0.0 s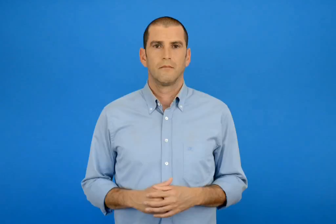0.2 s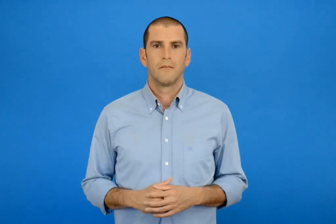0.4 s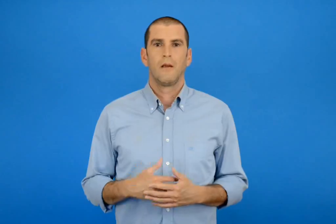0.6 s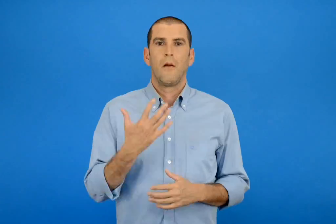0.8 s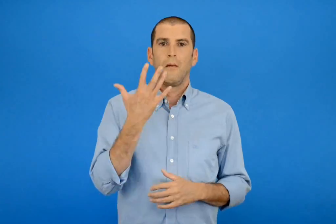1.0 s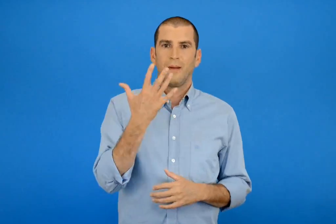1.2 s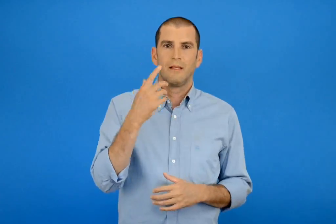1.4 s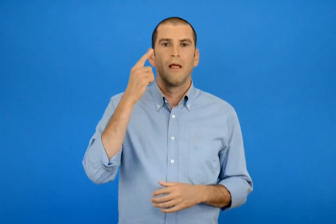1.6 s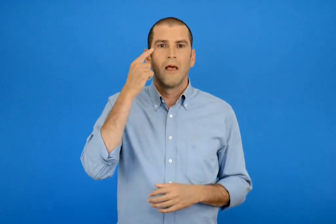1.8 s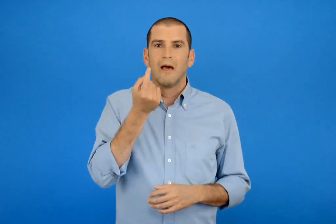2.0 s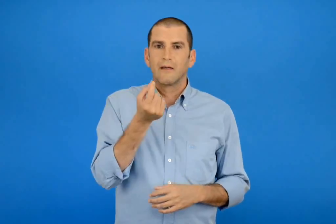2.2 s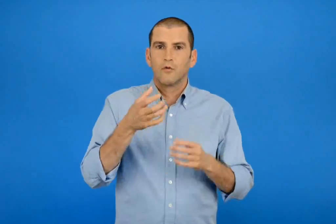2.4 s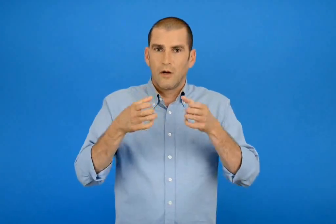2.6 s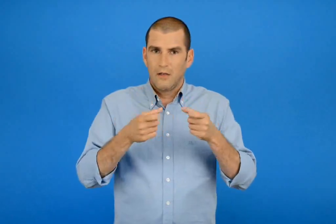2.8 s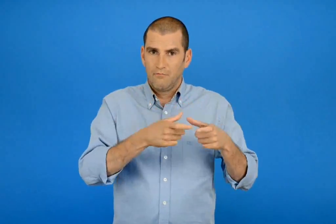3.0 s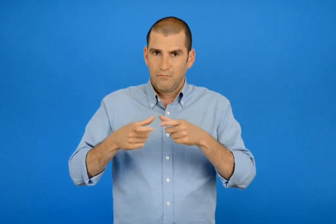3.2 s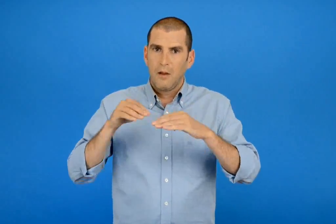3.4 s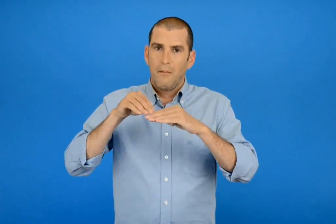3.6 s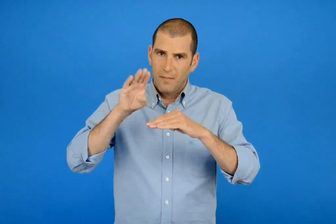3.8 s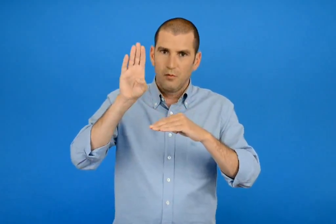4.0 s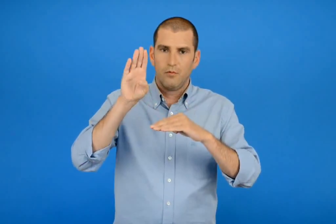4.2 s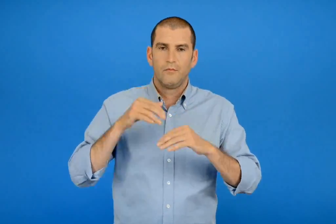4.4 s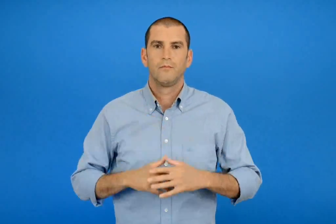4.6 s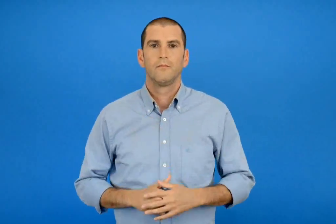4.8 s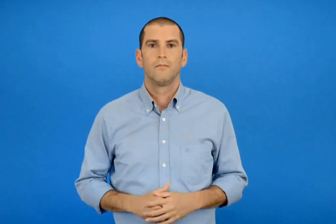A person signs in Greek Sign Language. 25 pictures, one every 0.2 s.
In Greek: περισσότερα από 5 ρυζόγαλα
